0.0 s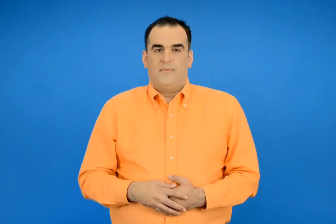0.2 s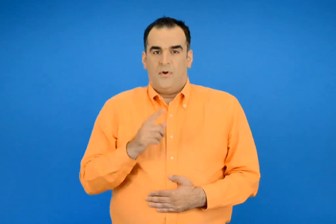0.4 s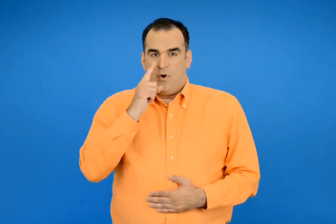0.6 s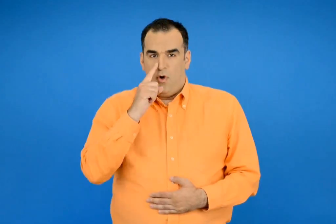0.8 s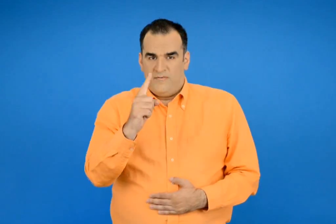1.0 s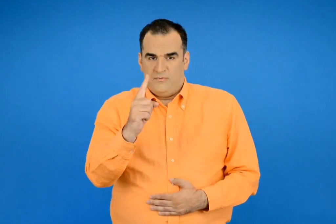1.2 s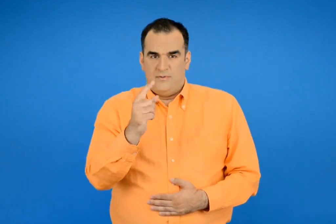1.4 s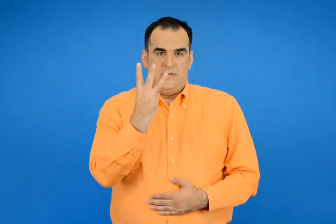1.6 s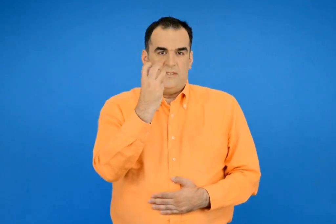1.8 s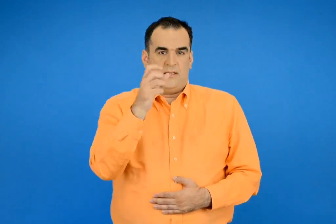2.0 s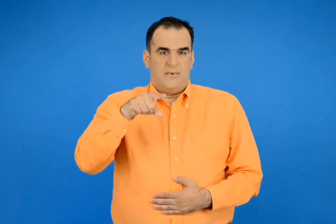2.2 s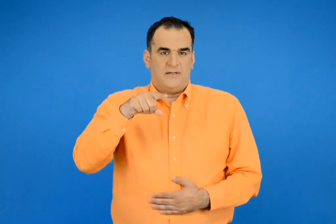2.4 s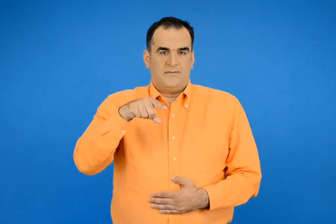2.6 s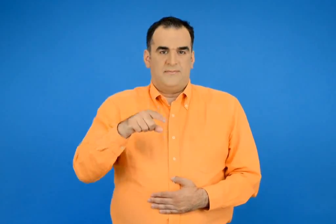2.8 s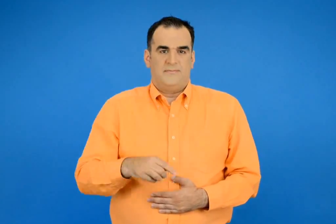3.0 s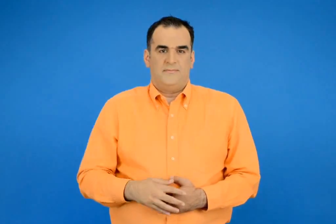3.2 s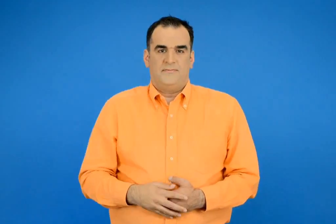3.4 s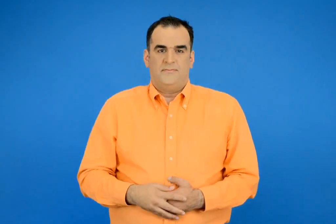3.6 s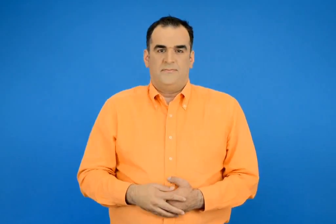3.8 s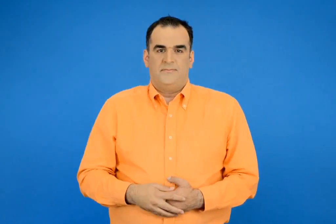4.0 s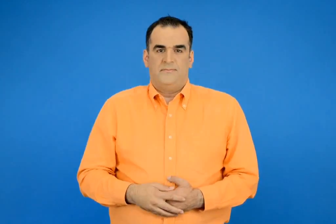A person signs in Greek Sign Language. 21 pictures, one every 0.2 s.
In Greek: νοέμβριος 30 ημέρες
